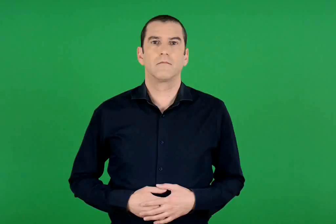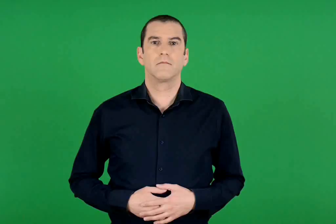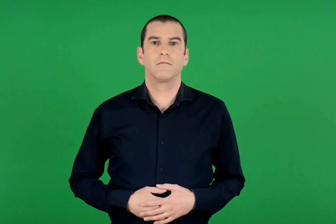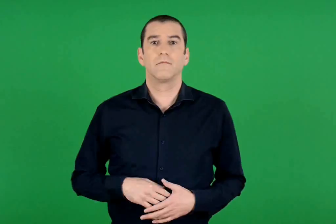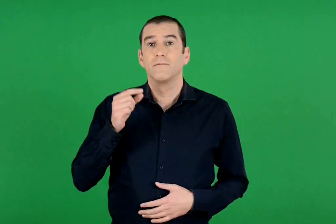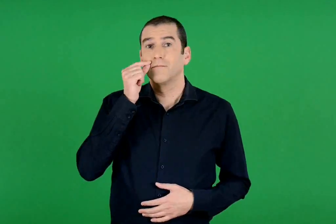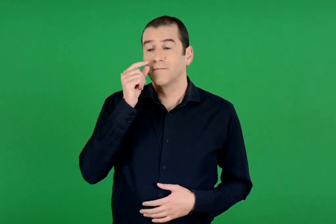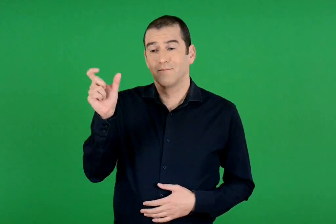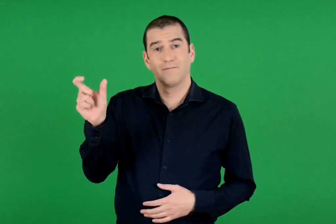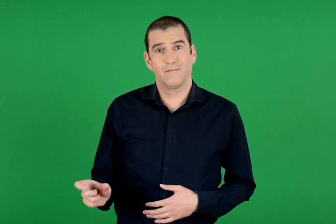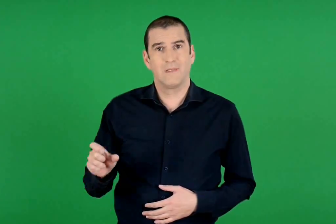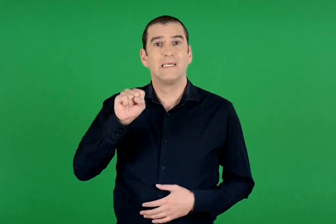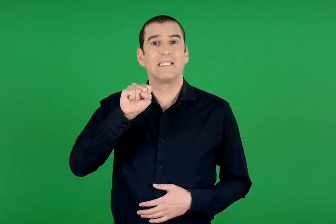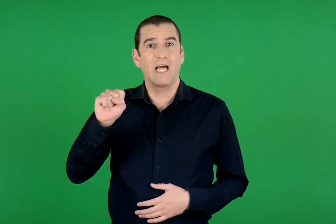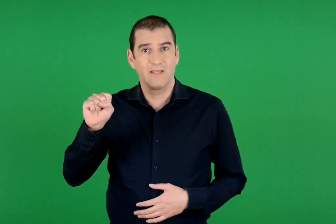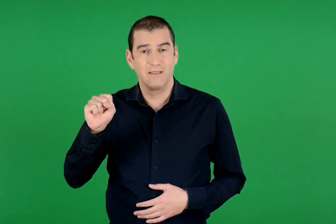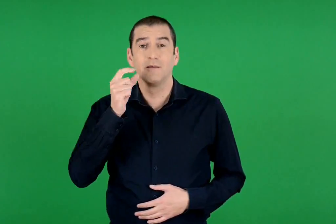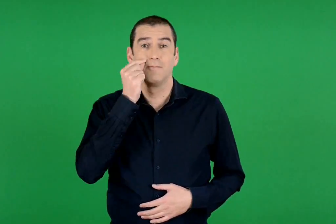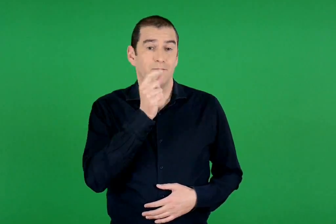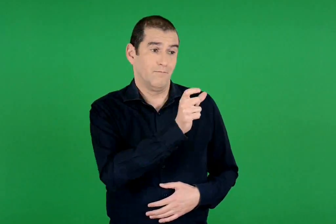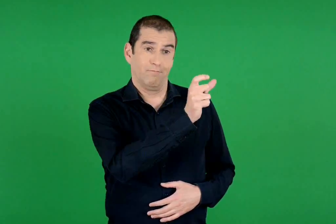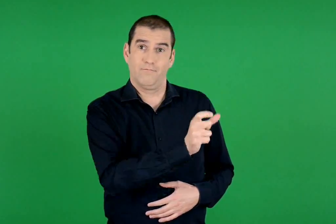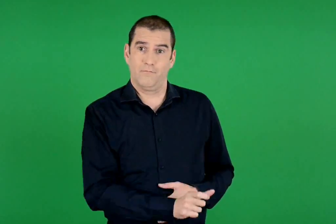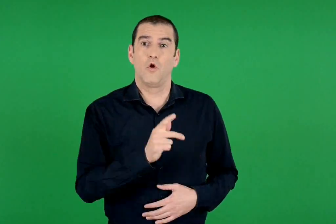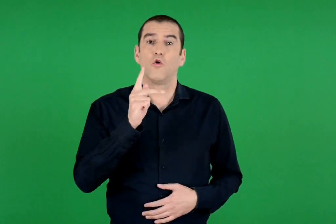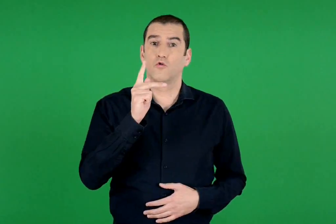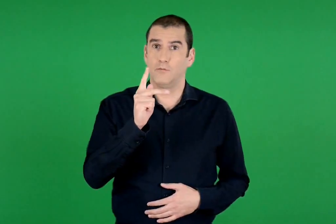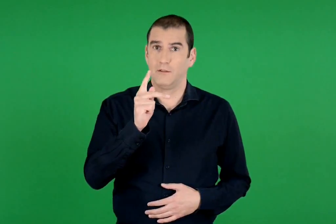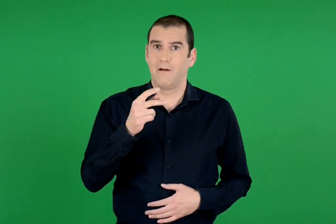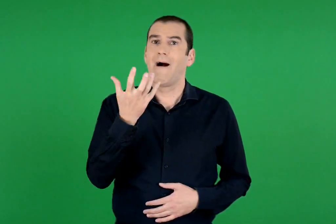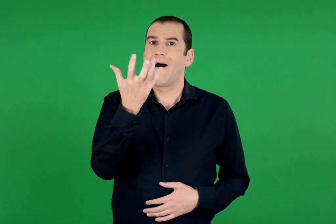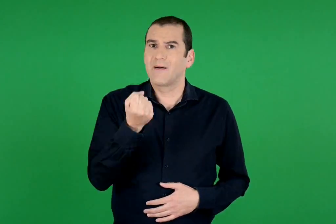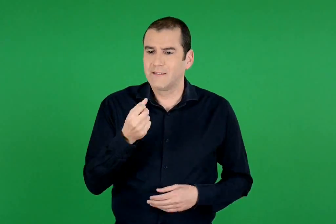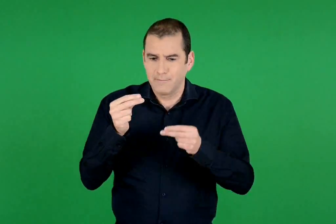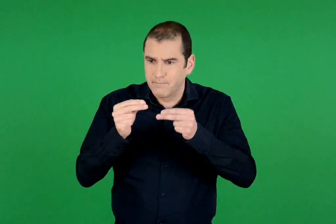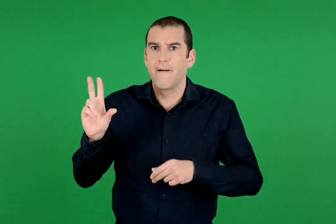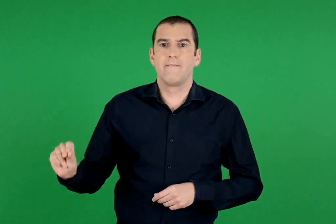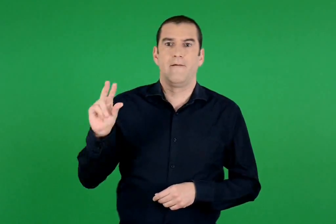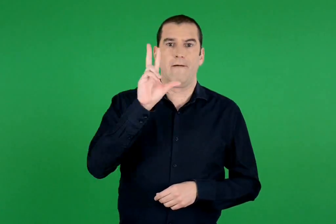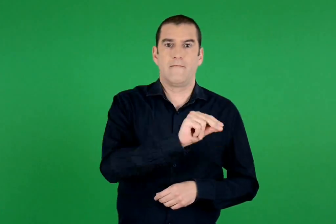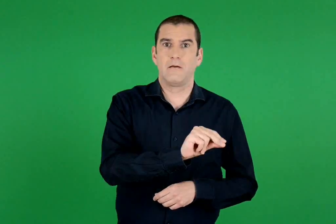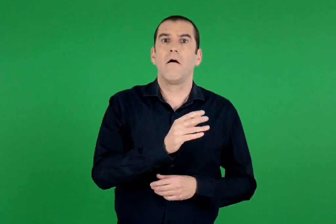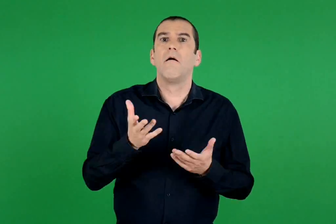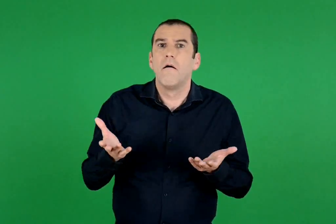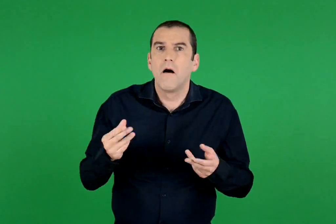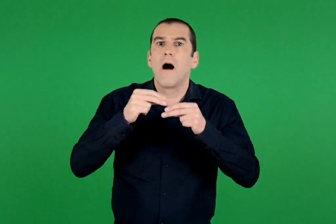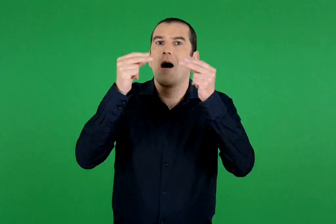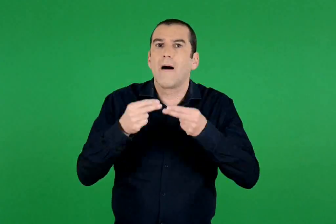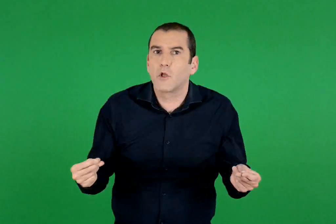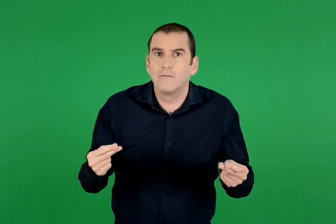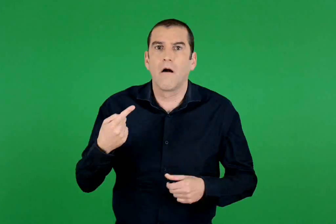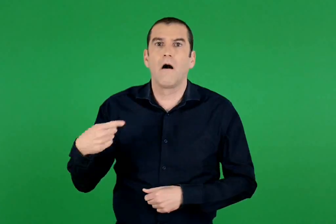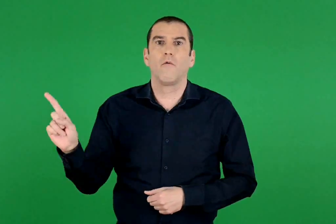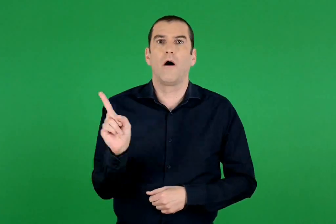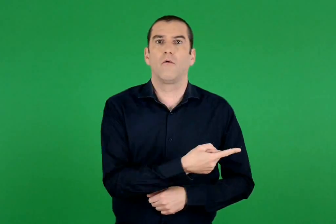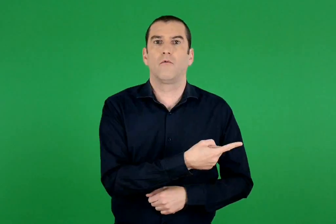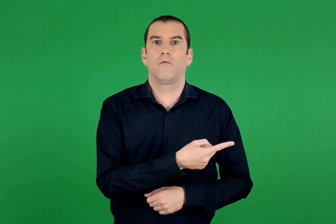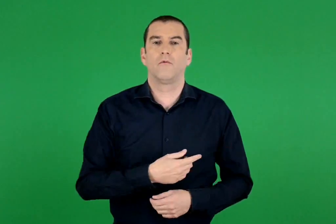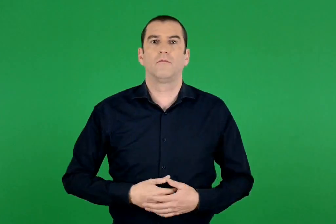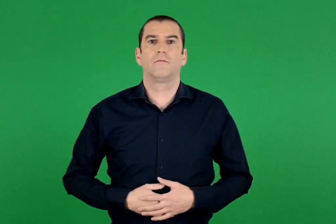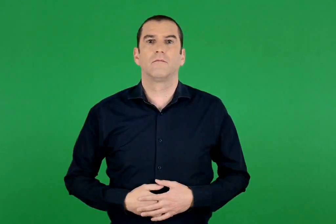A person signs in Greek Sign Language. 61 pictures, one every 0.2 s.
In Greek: ο στάθης και ο κοσμάς έκαναν την ίδια αφαίρεση , αλλά βρήκαν διαφορετικό αποτέλεσμα
